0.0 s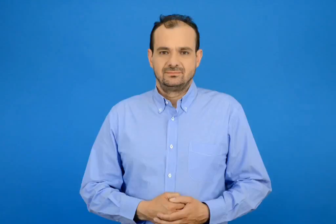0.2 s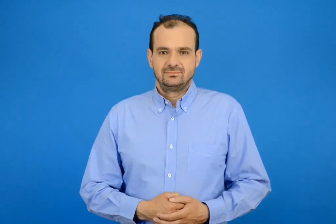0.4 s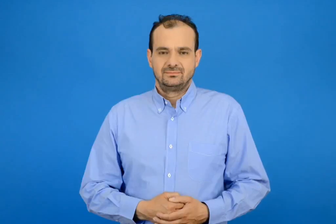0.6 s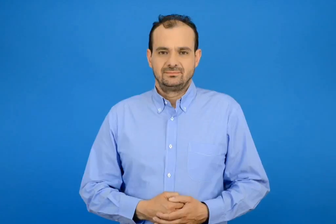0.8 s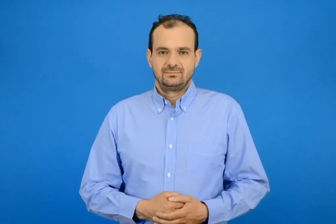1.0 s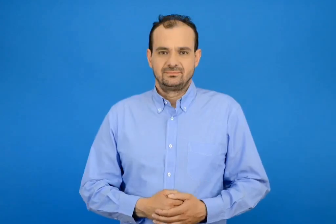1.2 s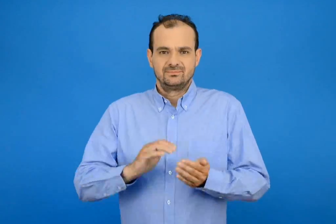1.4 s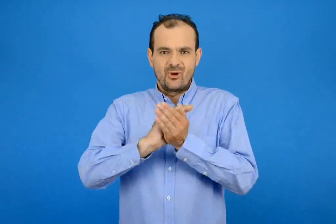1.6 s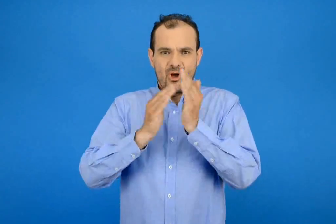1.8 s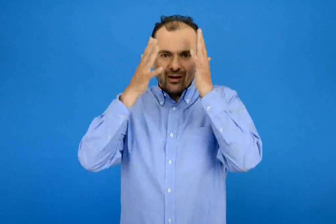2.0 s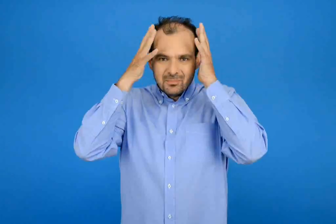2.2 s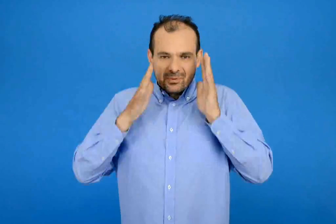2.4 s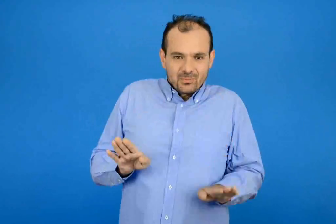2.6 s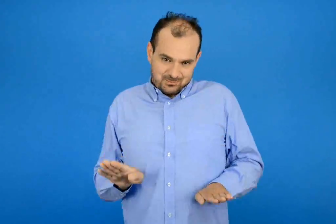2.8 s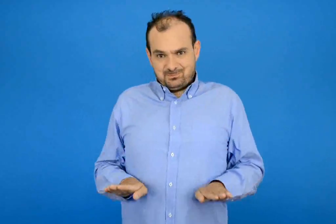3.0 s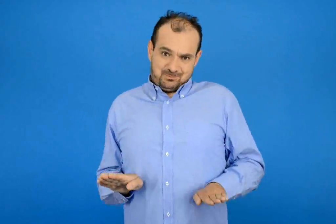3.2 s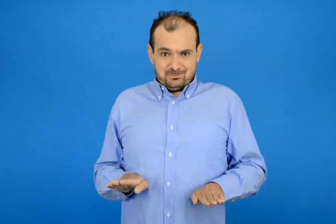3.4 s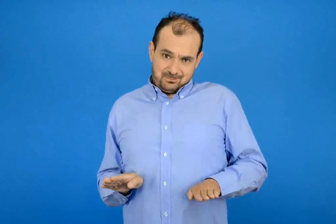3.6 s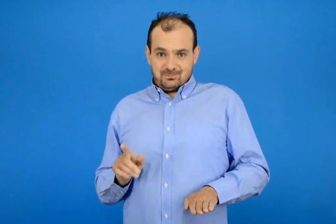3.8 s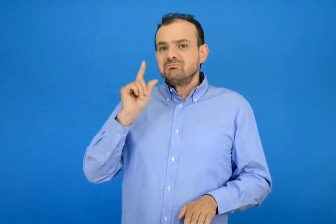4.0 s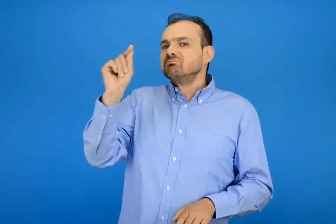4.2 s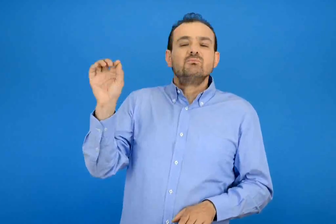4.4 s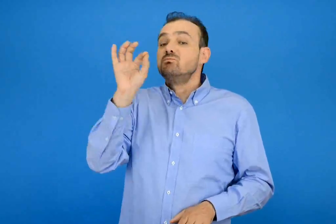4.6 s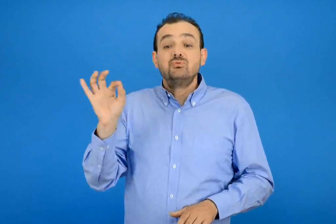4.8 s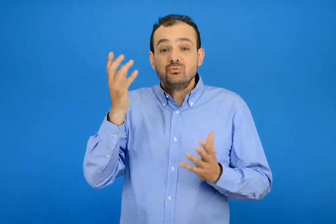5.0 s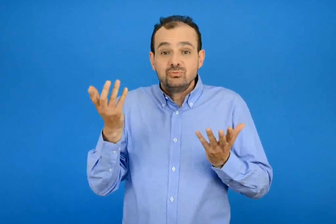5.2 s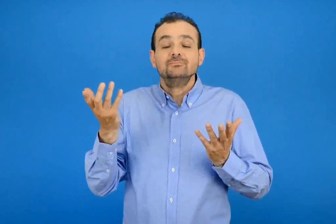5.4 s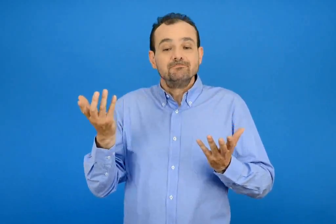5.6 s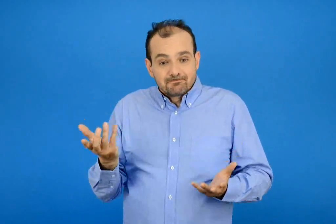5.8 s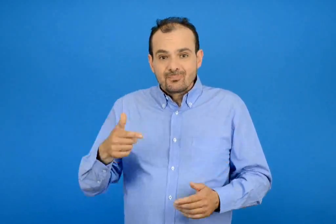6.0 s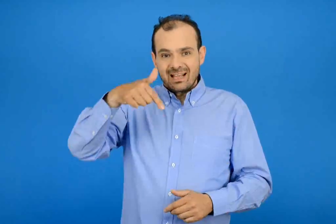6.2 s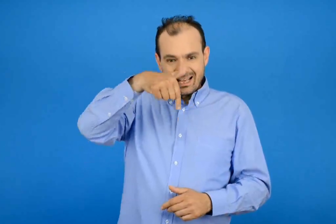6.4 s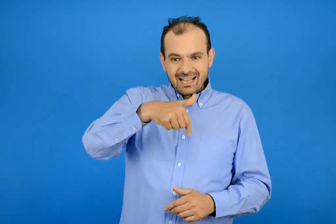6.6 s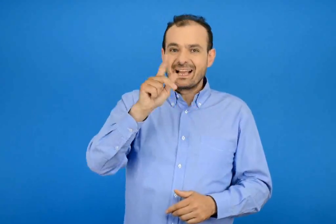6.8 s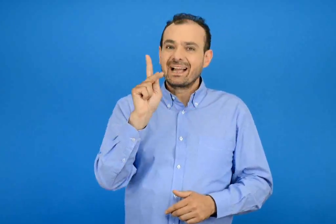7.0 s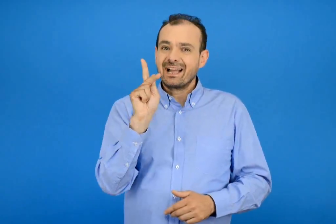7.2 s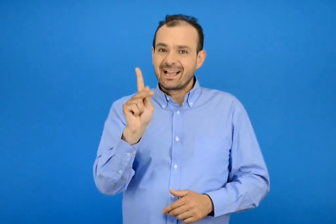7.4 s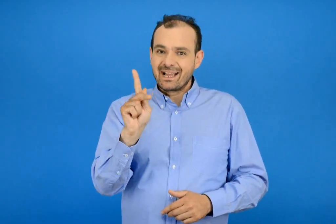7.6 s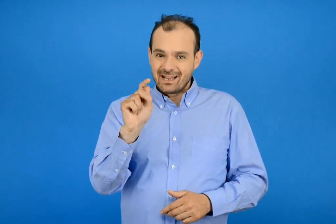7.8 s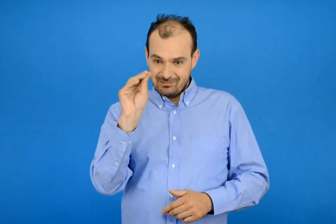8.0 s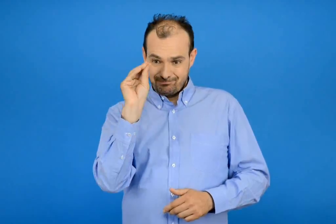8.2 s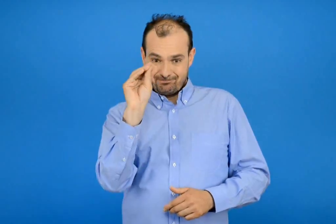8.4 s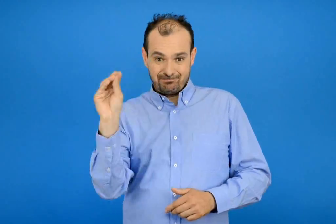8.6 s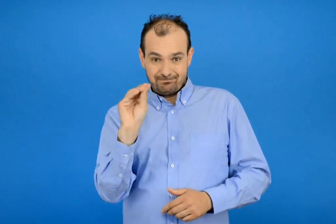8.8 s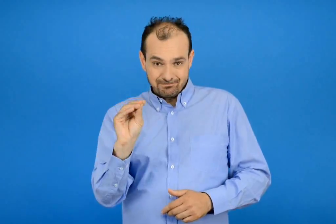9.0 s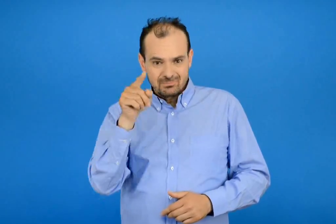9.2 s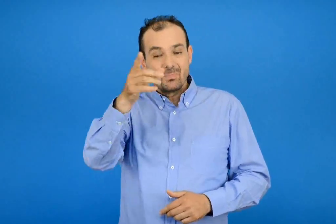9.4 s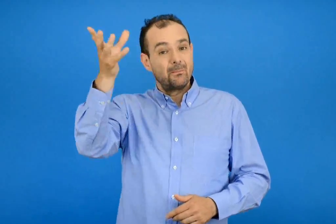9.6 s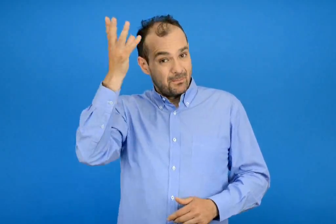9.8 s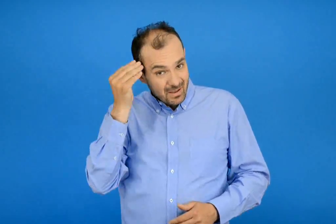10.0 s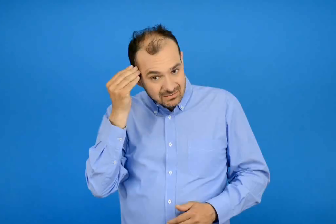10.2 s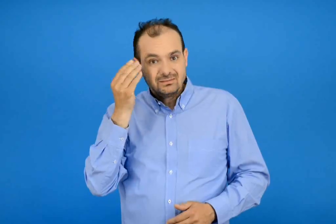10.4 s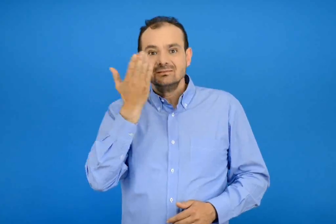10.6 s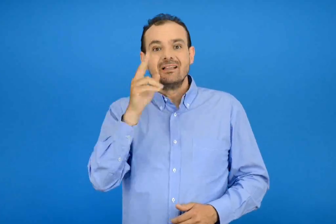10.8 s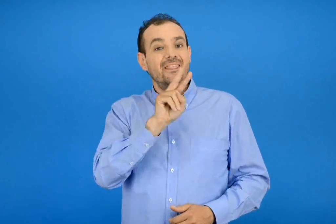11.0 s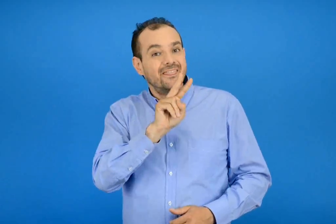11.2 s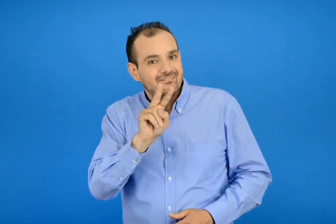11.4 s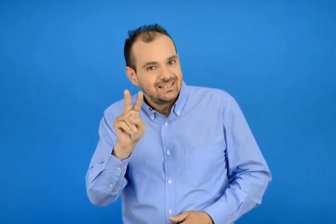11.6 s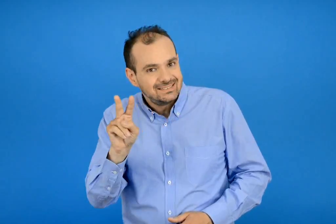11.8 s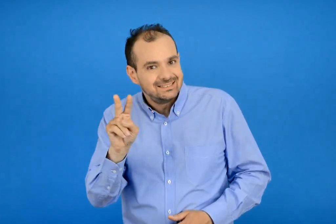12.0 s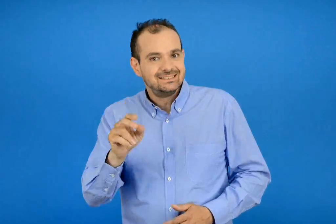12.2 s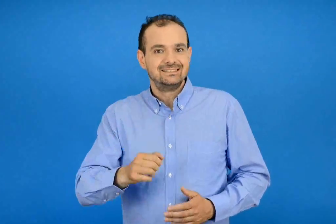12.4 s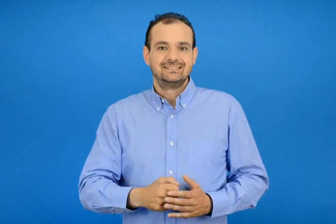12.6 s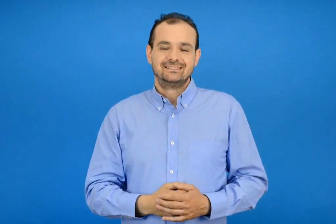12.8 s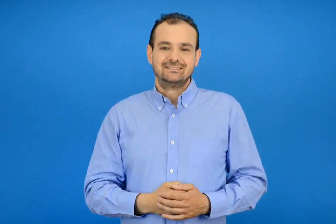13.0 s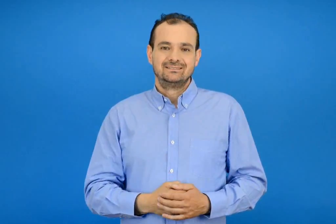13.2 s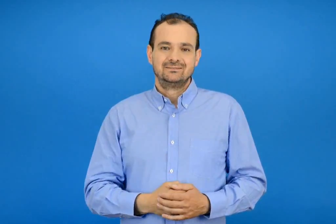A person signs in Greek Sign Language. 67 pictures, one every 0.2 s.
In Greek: που πάει ο χιονένιος πιγκουΐνος ; για να το μάθεις συμπλήρωσε τα γκ και διάβασε
